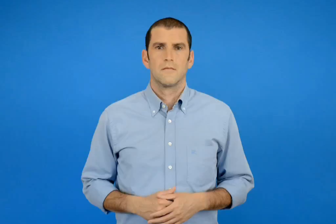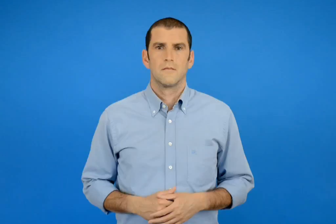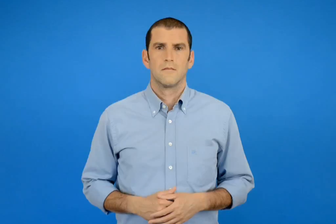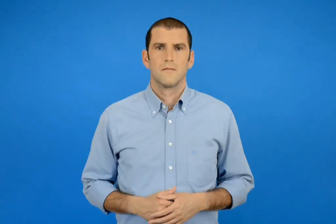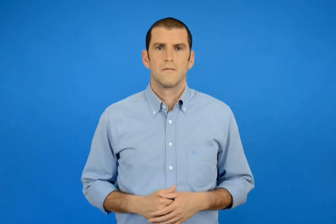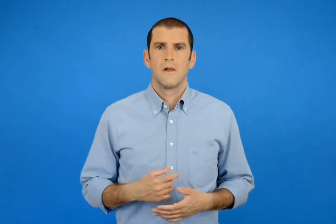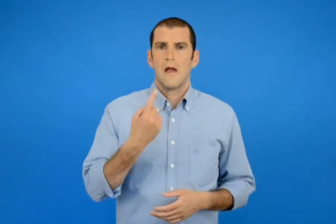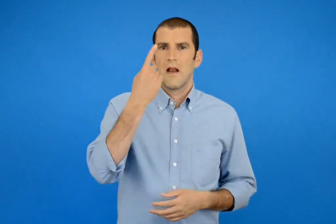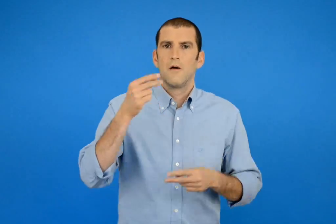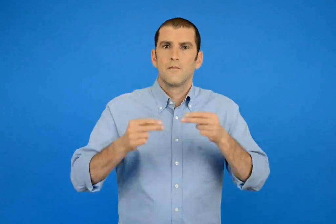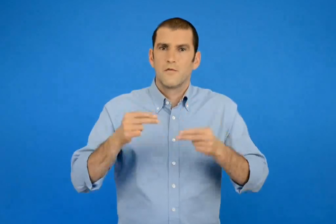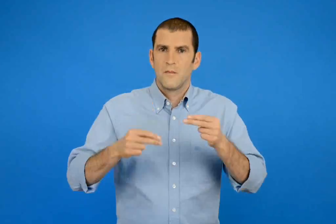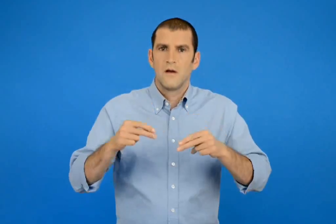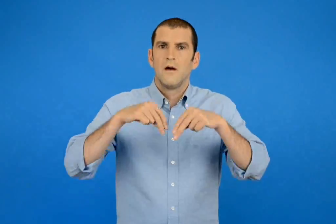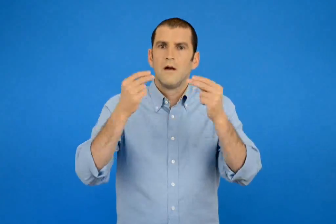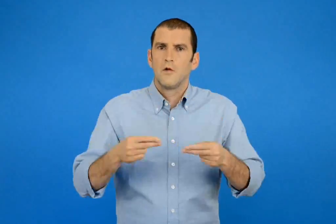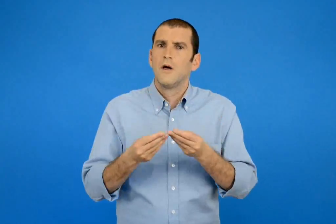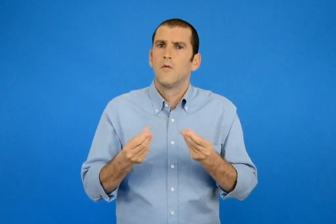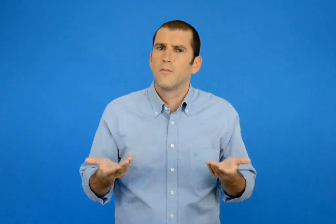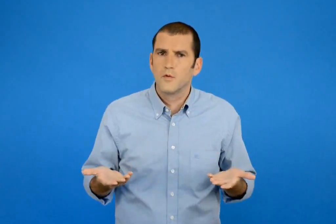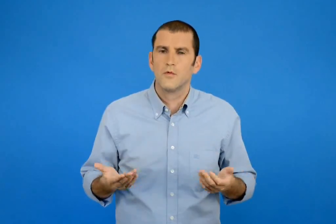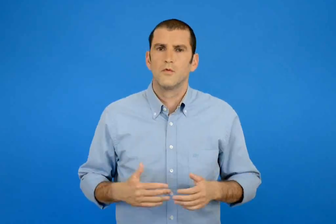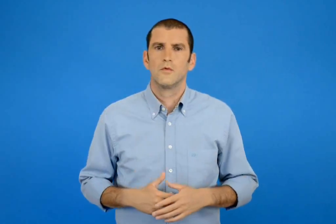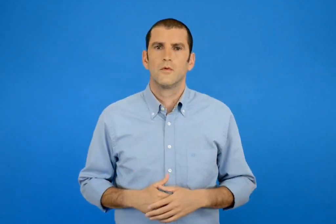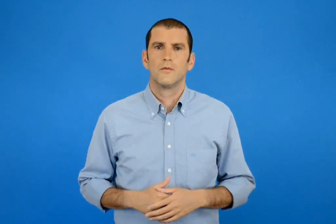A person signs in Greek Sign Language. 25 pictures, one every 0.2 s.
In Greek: πως λύνουμε ένα πρόβλημα ;
